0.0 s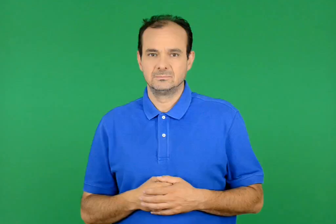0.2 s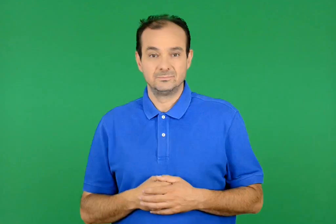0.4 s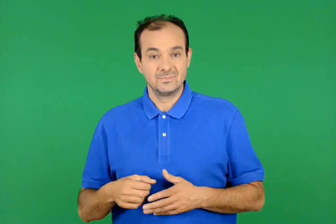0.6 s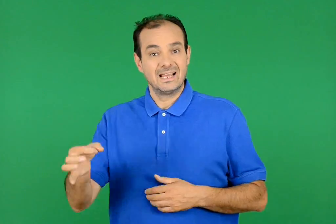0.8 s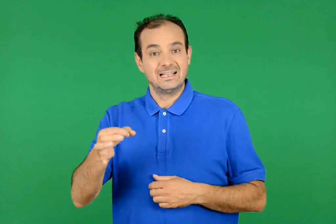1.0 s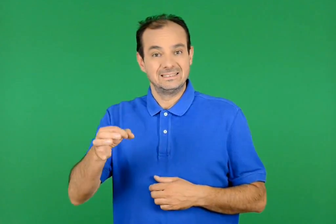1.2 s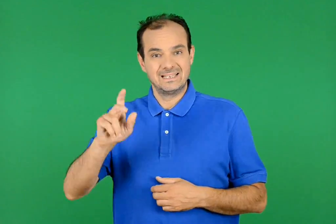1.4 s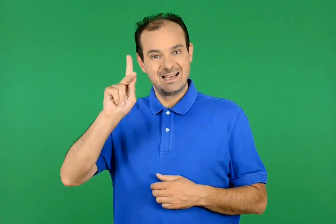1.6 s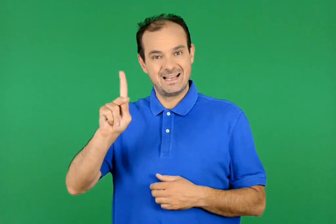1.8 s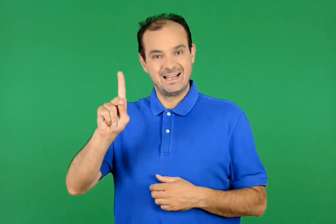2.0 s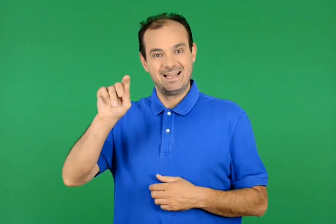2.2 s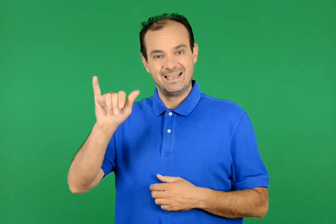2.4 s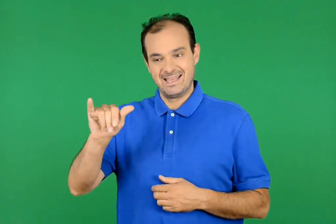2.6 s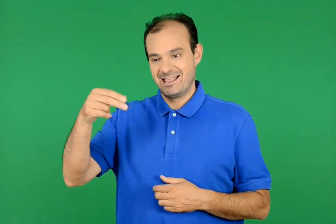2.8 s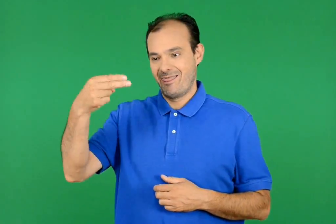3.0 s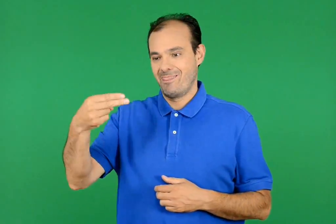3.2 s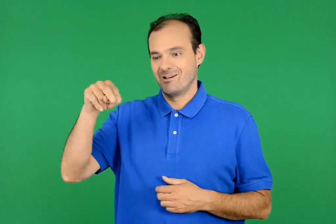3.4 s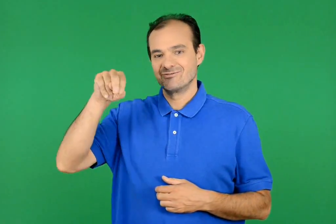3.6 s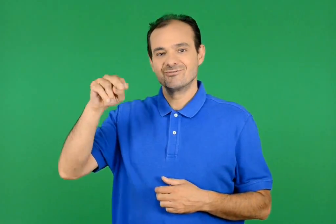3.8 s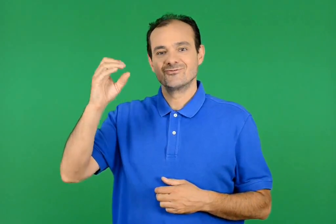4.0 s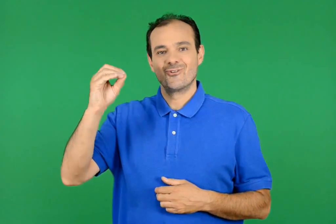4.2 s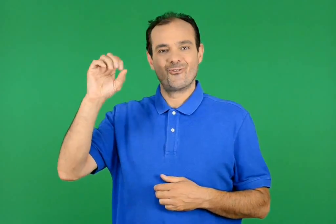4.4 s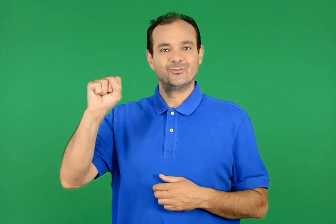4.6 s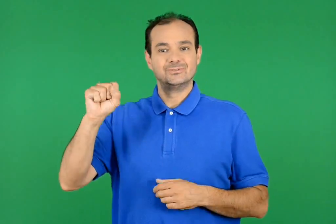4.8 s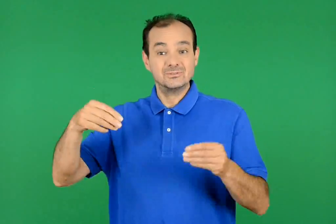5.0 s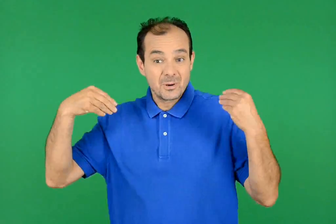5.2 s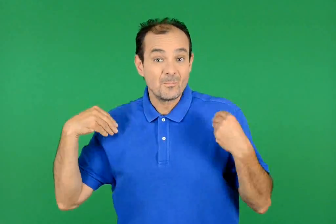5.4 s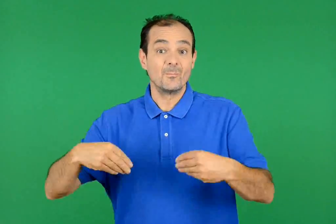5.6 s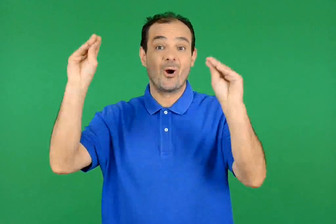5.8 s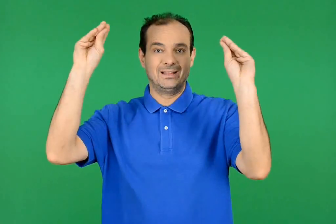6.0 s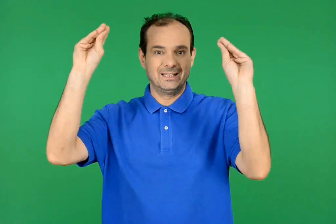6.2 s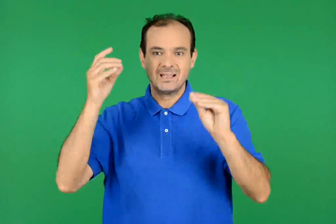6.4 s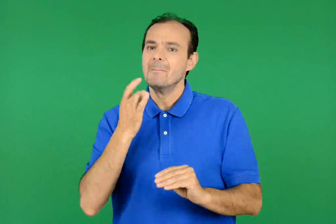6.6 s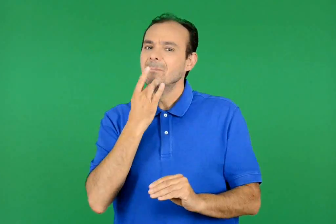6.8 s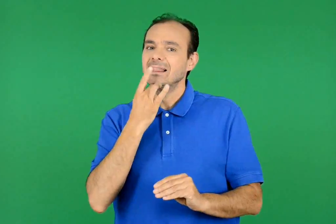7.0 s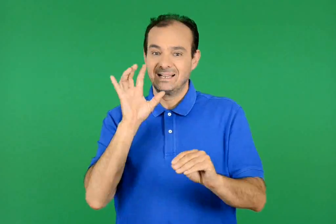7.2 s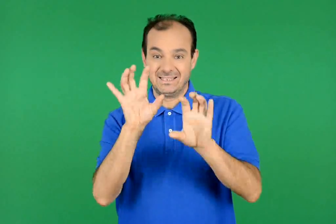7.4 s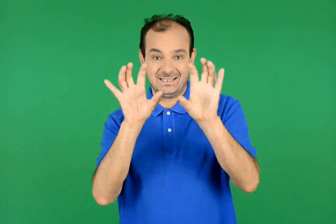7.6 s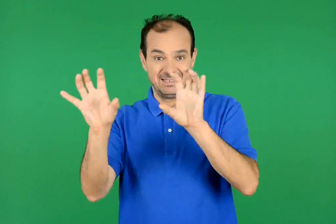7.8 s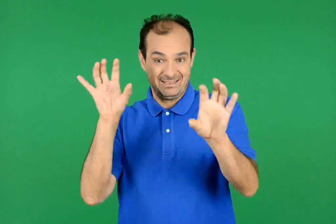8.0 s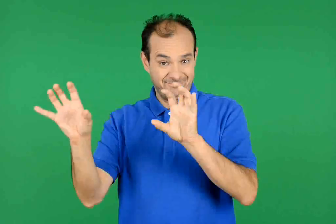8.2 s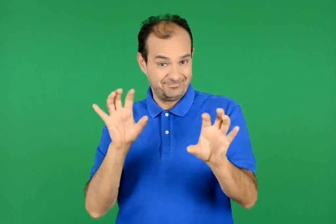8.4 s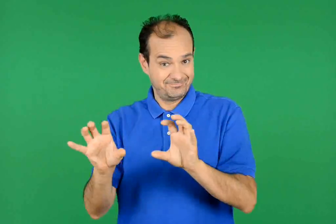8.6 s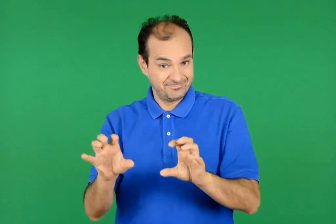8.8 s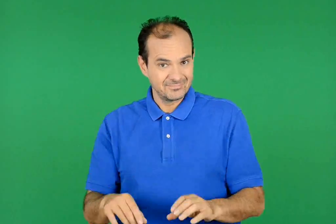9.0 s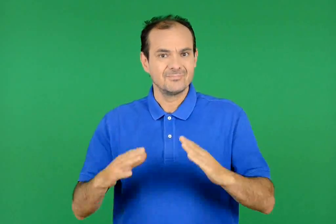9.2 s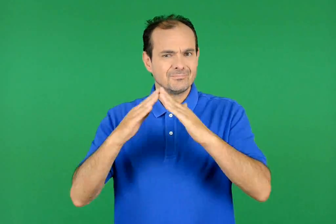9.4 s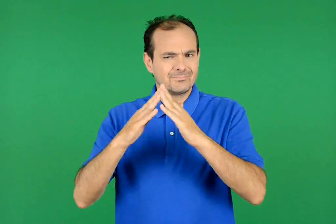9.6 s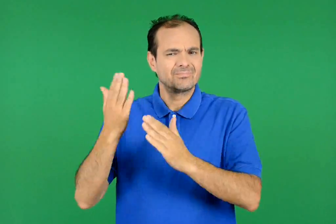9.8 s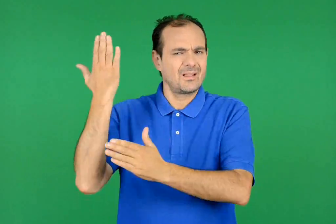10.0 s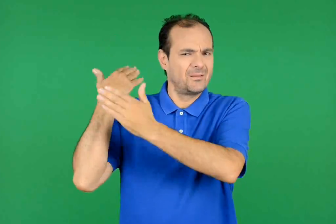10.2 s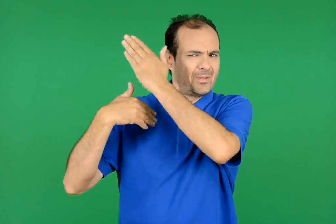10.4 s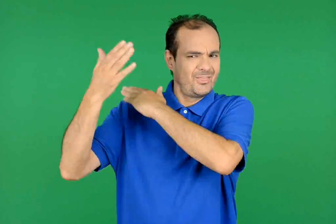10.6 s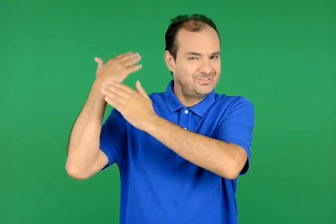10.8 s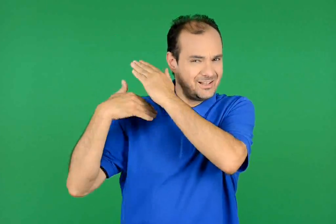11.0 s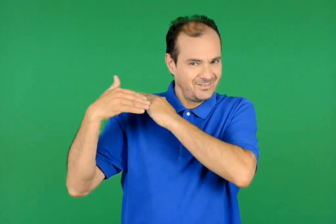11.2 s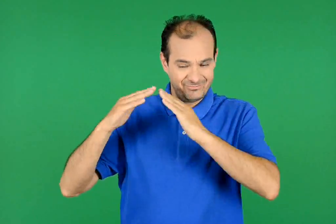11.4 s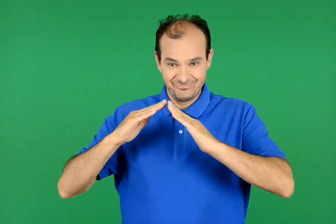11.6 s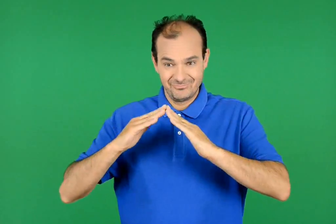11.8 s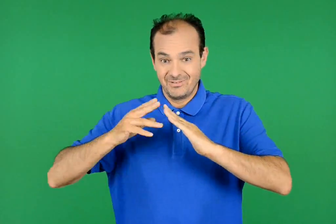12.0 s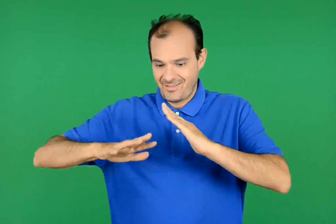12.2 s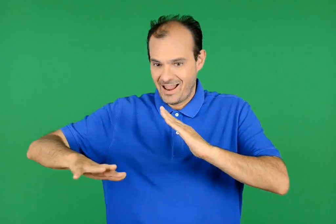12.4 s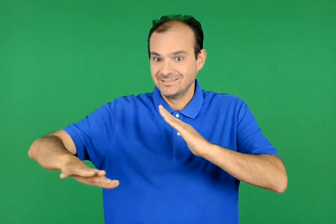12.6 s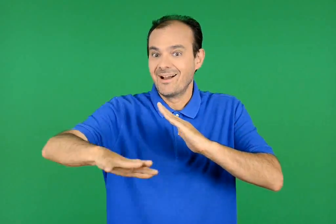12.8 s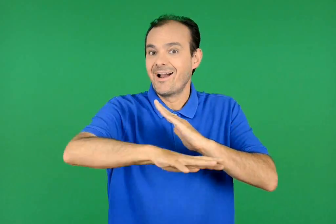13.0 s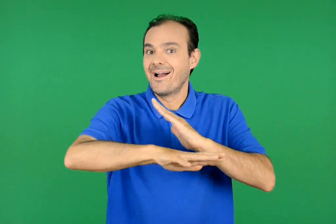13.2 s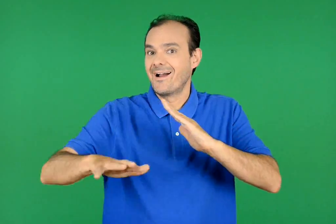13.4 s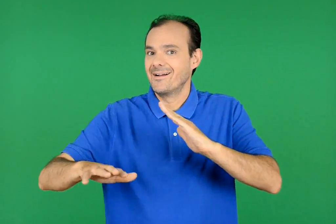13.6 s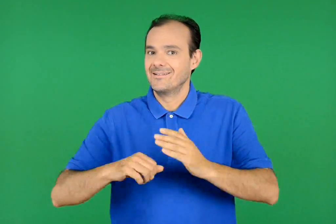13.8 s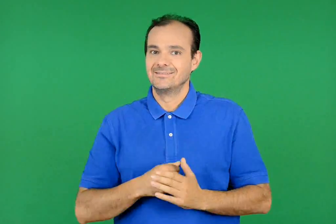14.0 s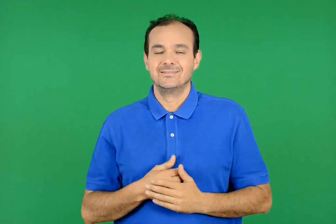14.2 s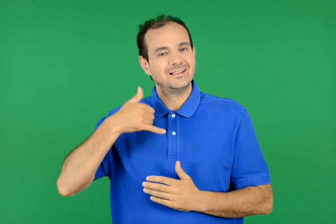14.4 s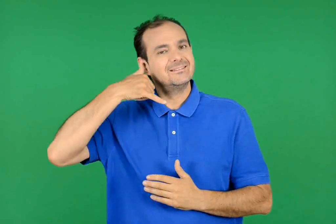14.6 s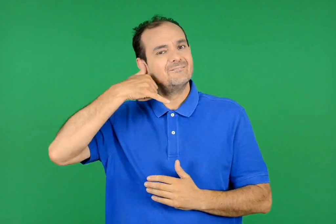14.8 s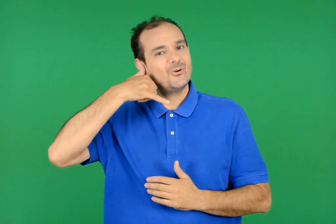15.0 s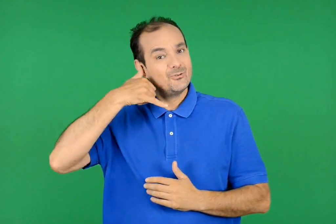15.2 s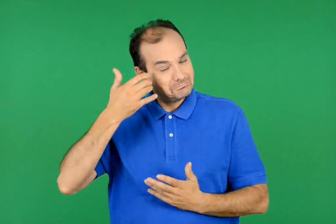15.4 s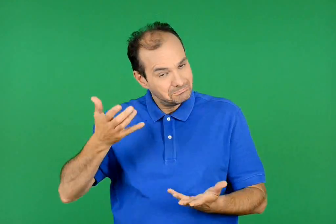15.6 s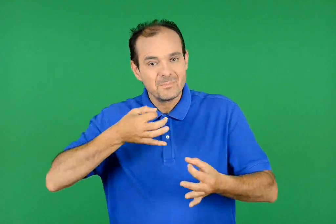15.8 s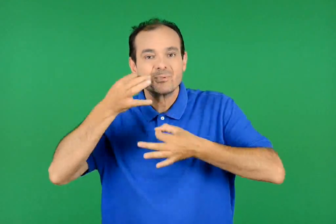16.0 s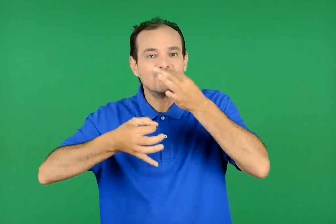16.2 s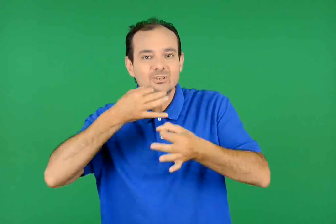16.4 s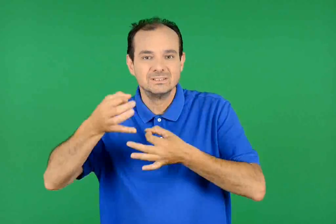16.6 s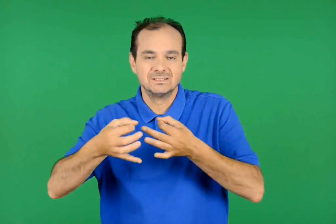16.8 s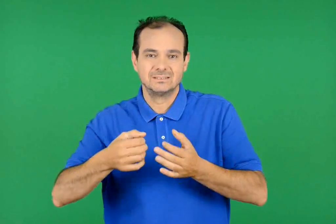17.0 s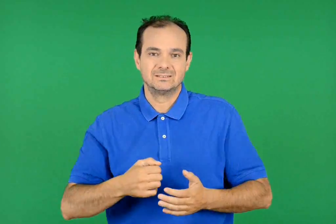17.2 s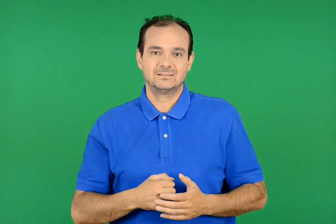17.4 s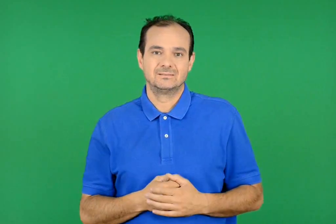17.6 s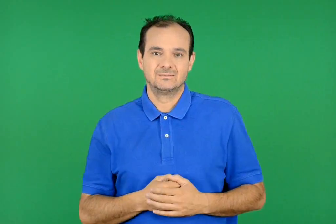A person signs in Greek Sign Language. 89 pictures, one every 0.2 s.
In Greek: κύθνος . πωλείται πέτρινη , παραδοσιακή κατοικία δίπλα στη θάλασσα . τηλέφωνο για πληροφορίες
